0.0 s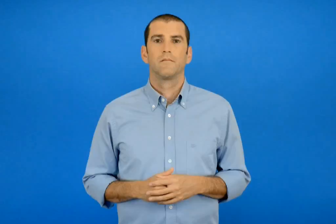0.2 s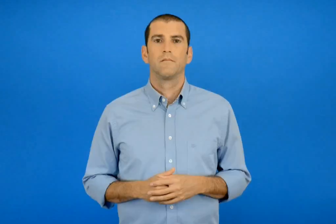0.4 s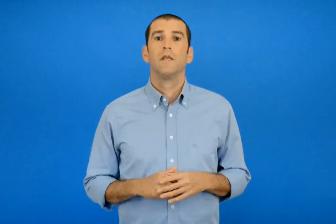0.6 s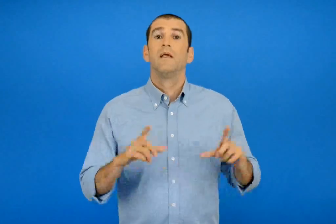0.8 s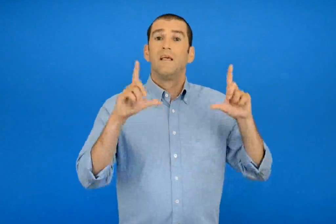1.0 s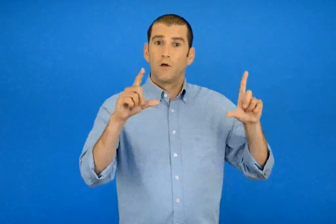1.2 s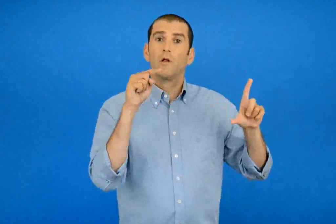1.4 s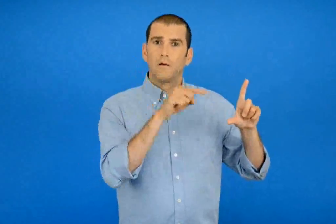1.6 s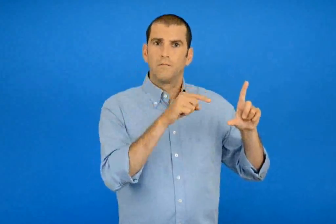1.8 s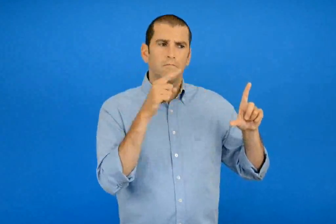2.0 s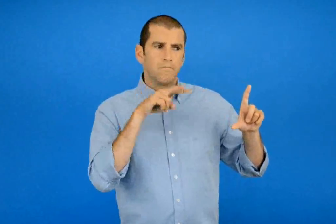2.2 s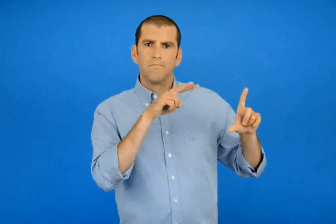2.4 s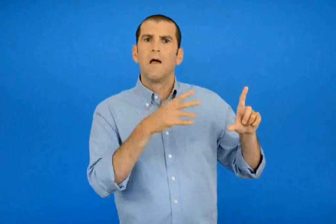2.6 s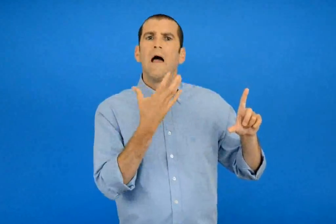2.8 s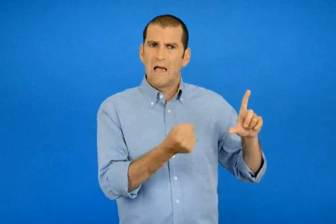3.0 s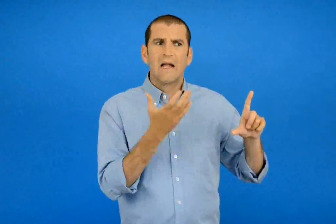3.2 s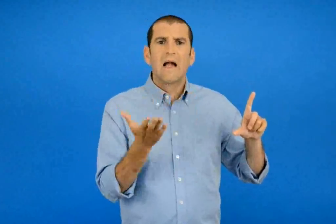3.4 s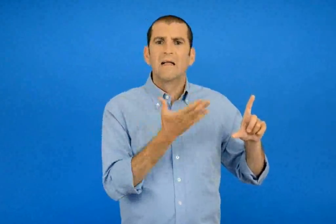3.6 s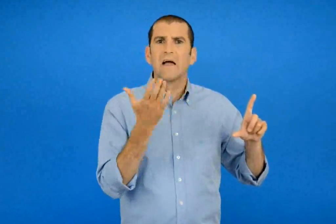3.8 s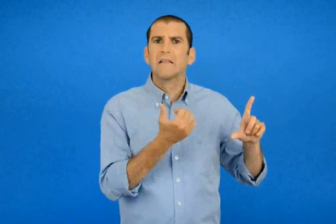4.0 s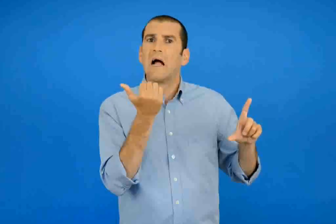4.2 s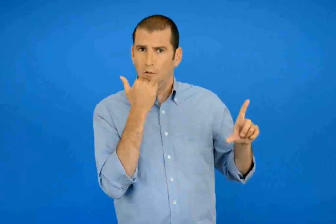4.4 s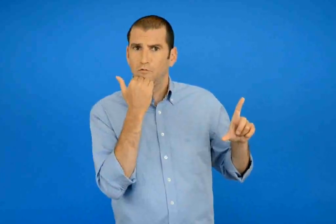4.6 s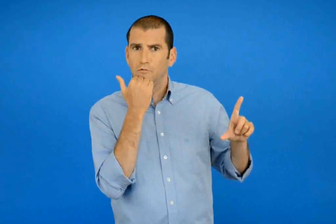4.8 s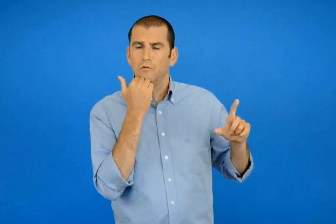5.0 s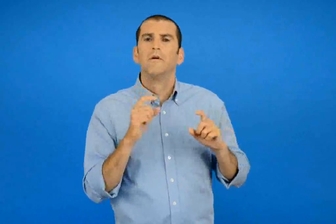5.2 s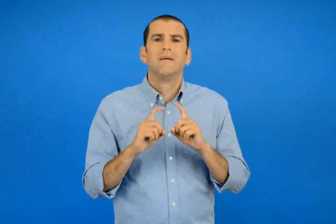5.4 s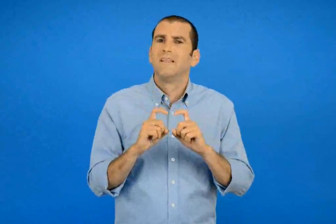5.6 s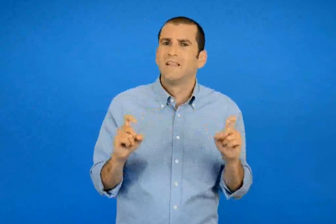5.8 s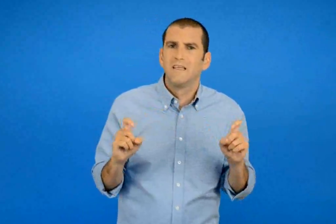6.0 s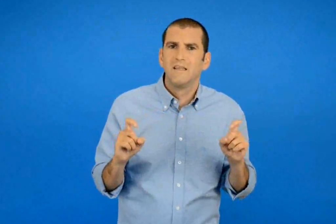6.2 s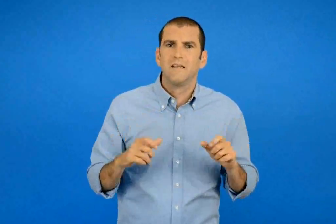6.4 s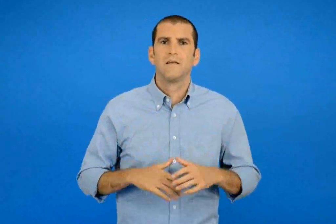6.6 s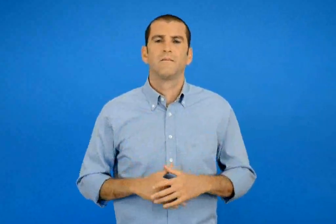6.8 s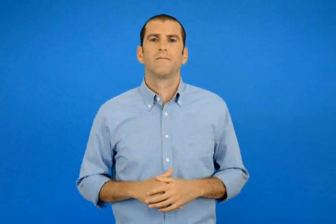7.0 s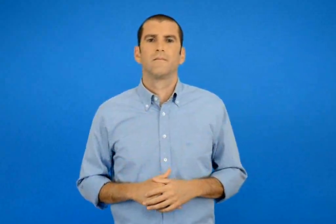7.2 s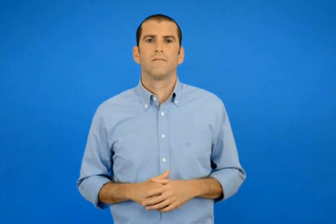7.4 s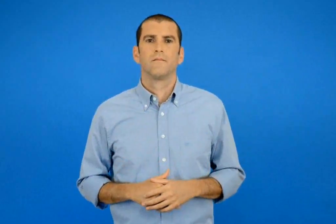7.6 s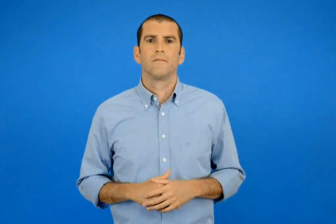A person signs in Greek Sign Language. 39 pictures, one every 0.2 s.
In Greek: γίνεται στην εικόνα κάτι που δεν είναι σωστό ; τι ;
